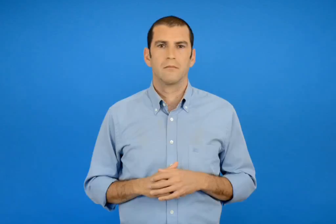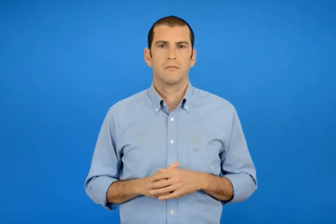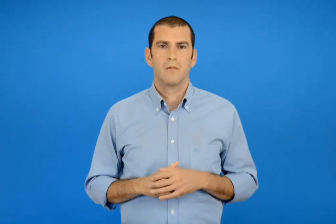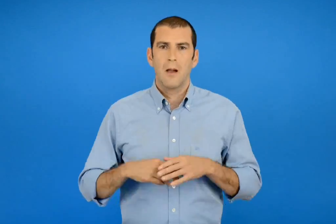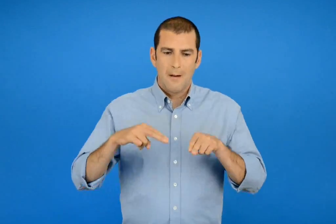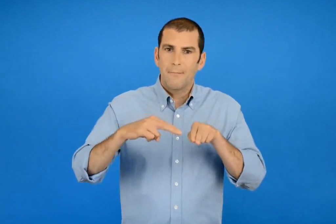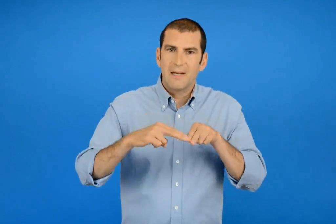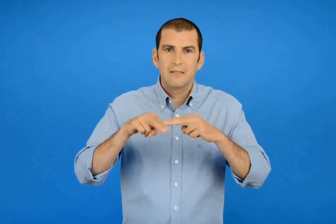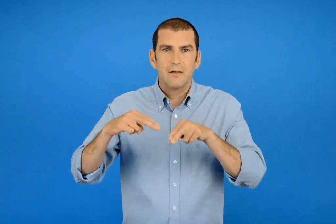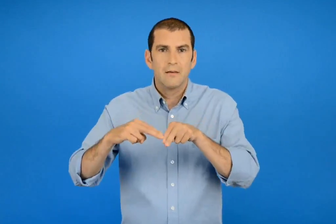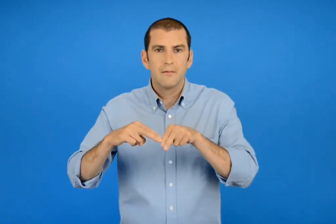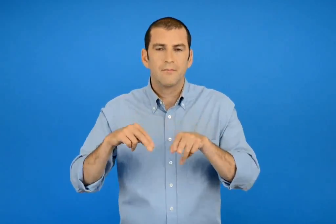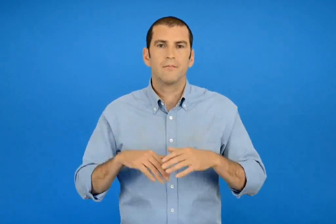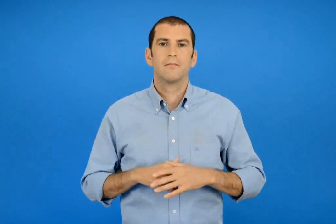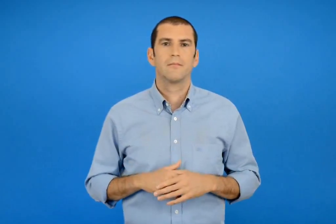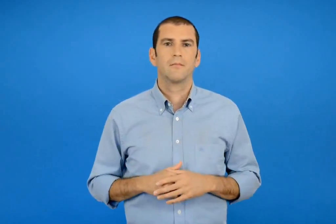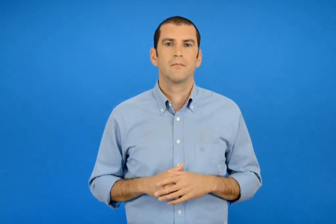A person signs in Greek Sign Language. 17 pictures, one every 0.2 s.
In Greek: παζλ
